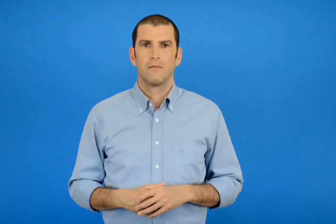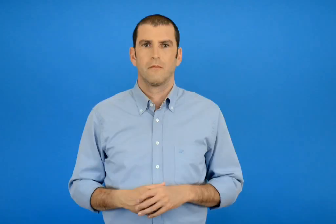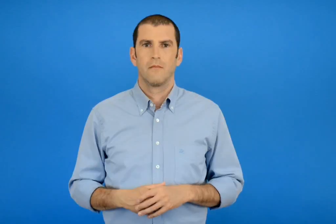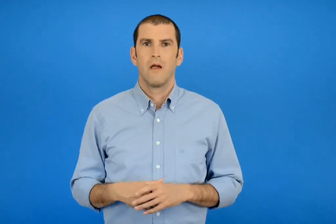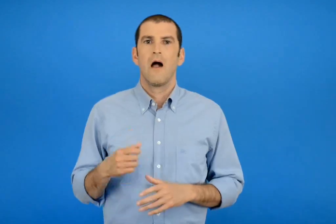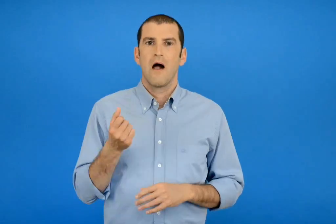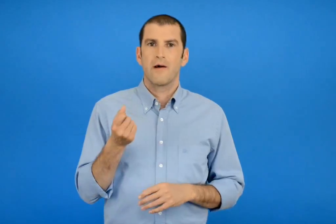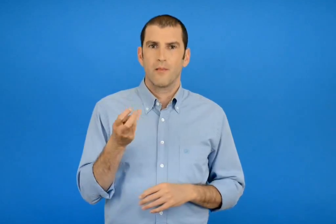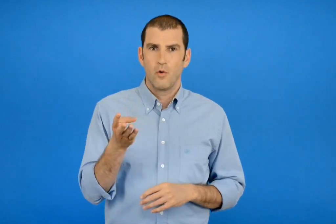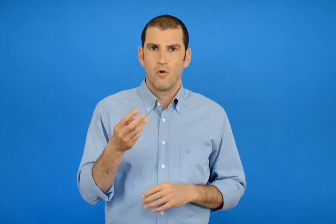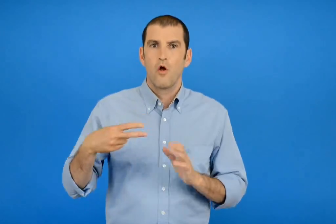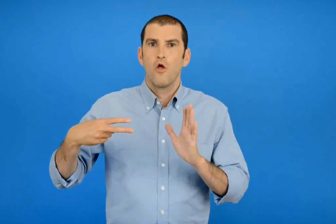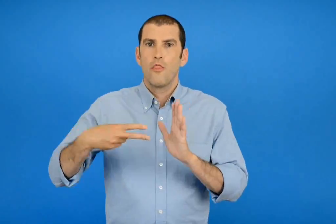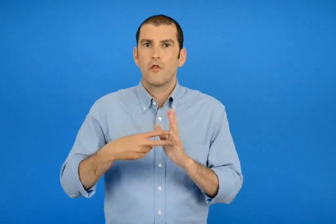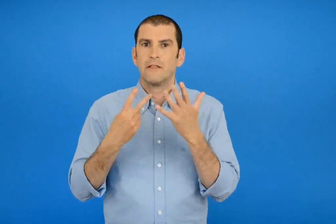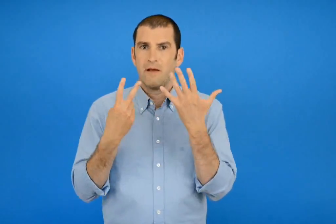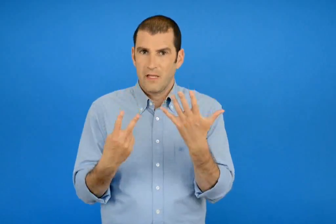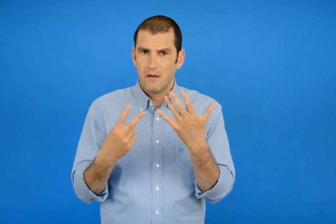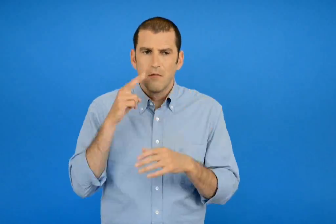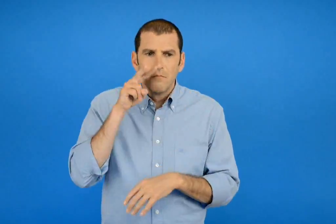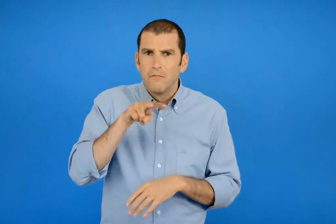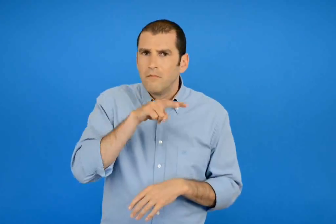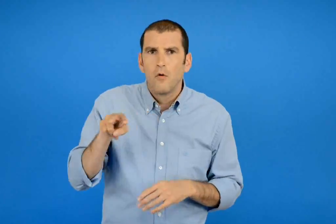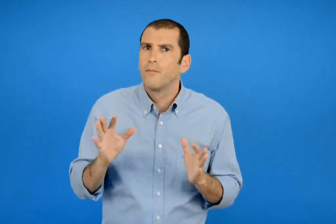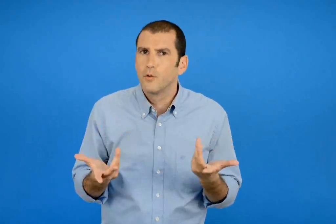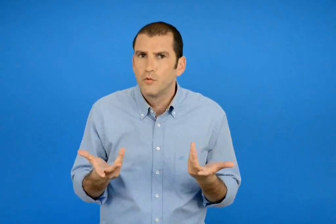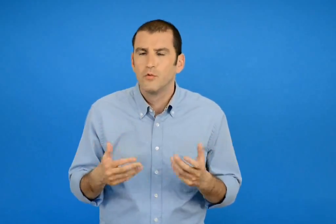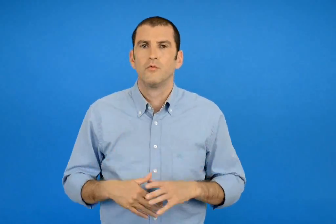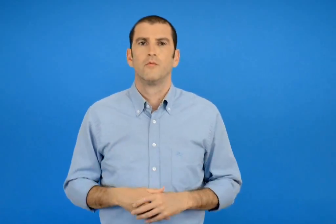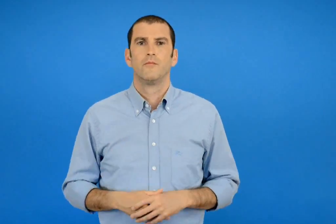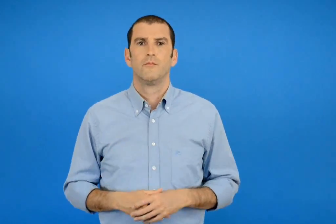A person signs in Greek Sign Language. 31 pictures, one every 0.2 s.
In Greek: πως διαβάζουμε τον αριθμό 2007 ;
